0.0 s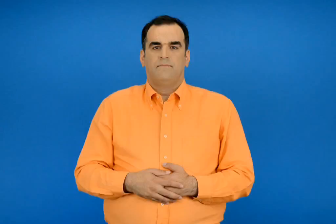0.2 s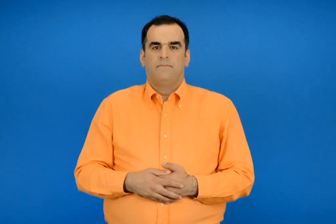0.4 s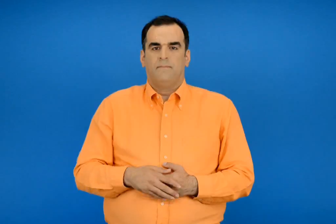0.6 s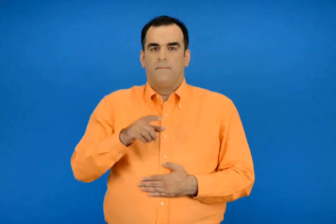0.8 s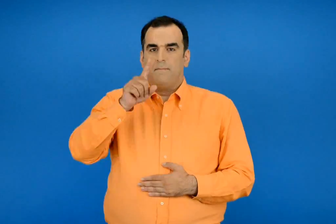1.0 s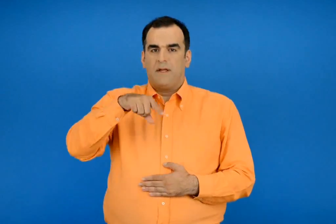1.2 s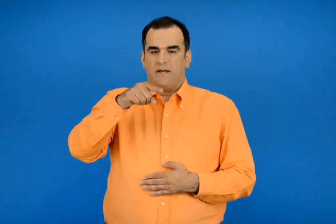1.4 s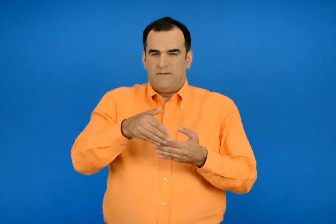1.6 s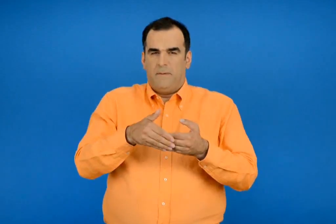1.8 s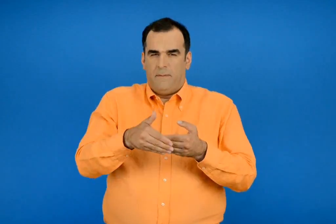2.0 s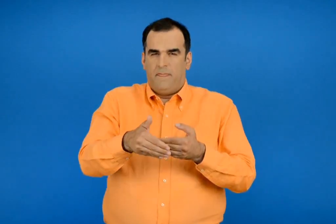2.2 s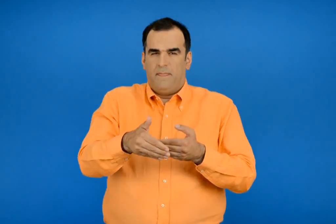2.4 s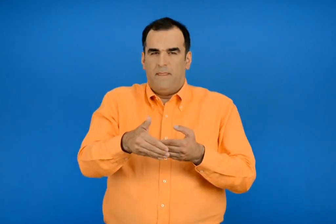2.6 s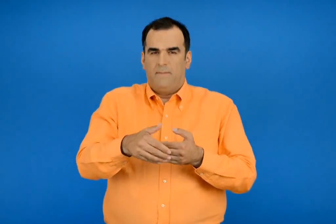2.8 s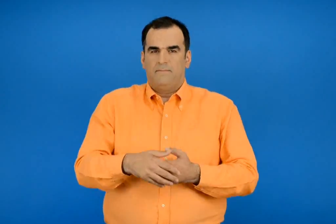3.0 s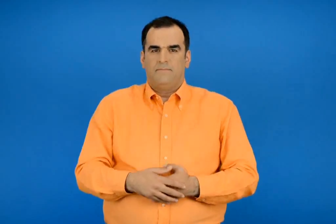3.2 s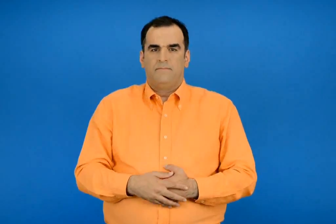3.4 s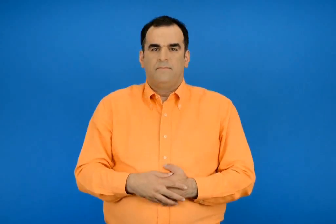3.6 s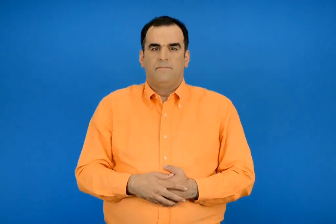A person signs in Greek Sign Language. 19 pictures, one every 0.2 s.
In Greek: μερικές ημέρες
